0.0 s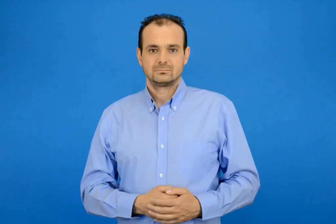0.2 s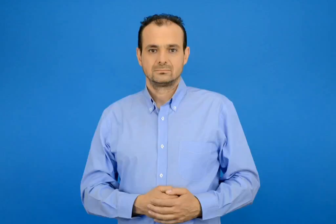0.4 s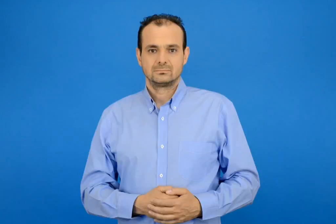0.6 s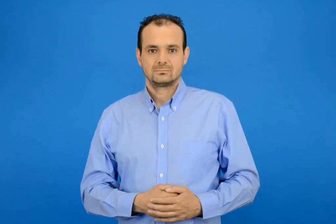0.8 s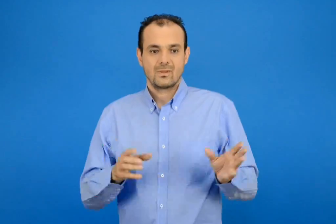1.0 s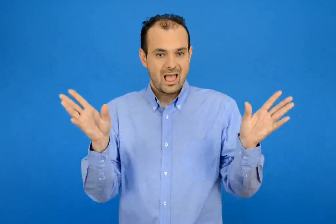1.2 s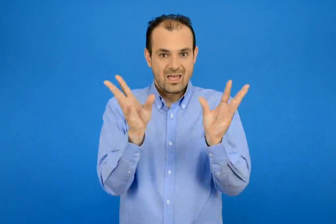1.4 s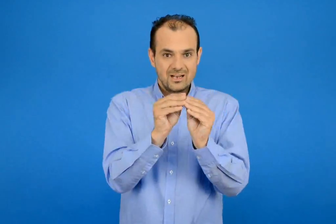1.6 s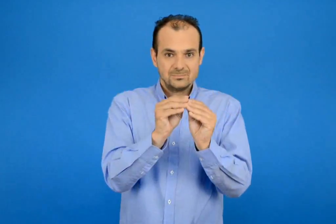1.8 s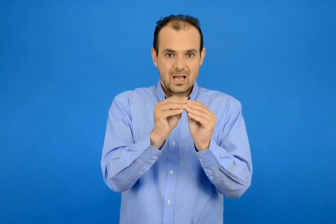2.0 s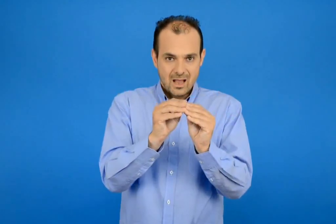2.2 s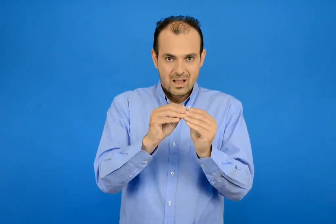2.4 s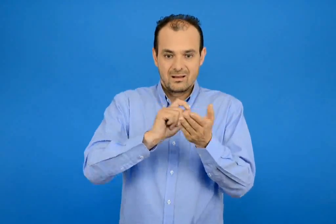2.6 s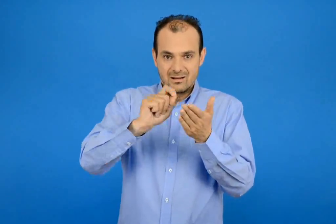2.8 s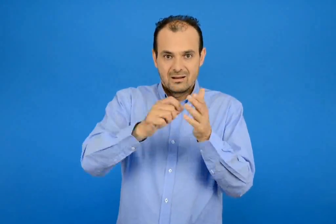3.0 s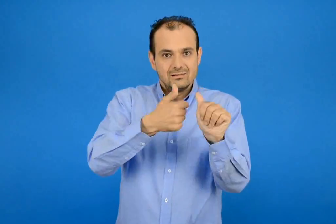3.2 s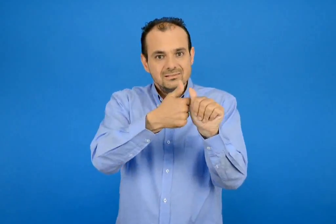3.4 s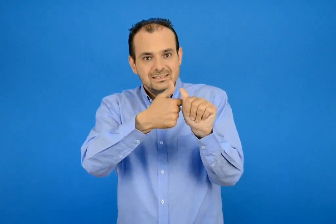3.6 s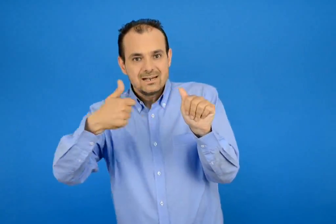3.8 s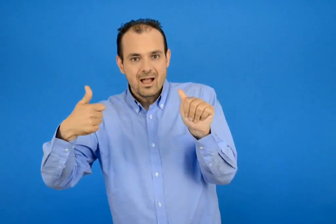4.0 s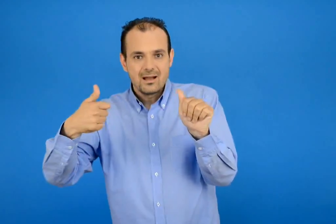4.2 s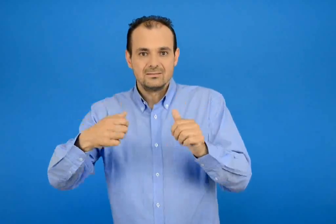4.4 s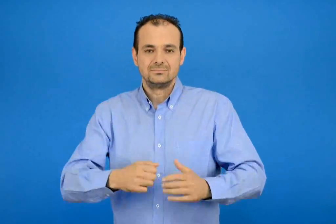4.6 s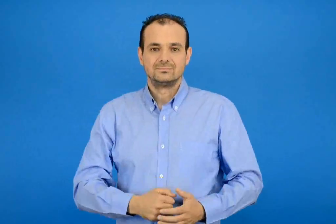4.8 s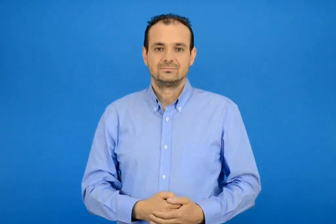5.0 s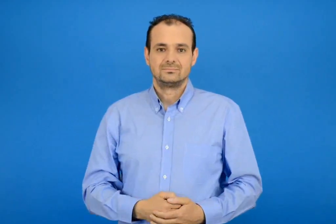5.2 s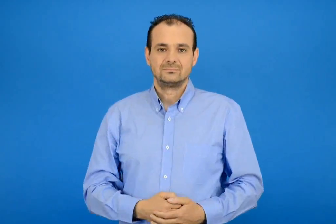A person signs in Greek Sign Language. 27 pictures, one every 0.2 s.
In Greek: γραφώ με τη σειρά τα αθροίσματα
